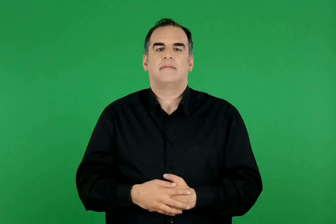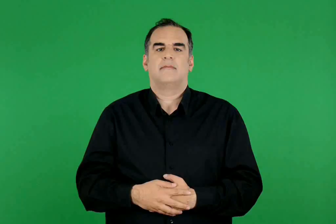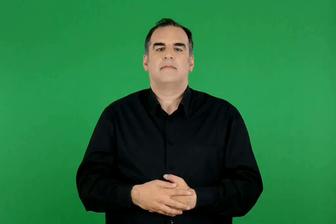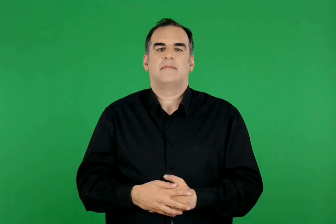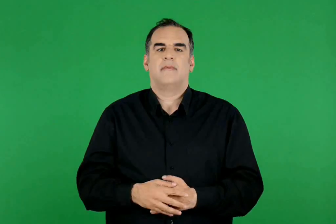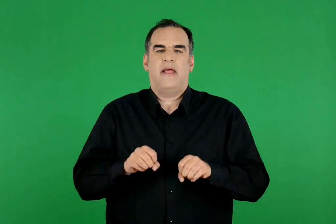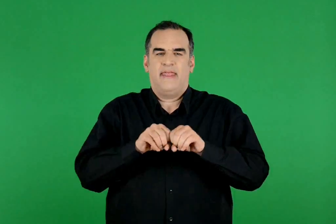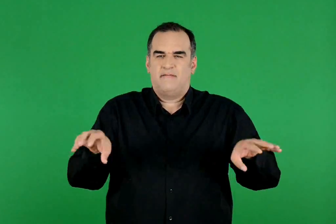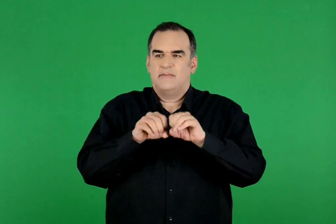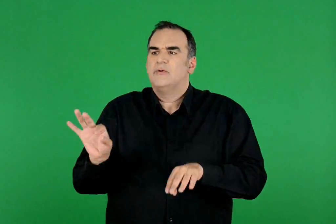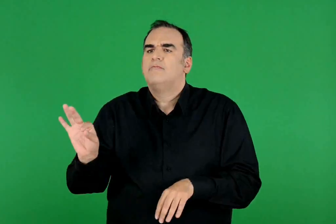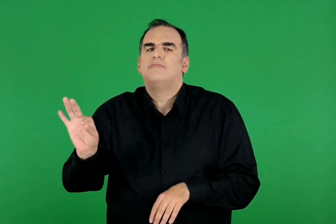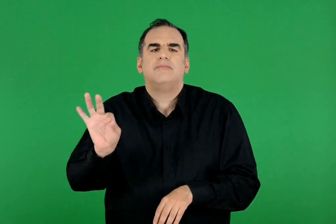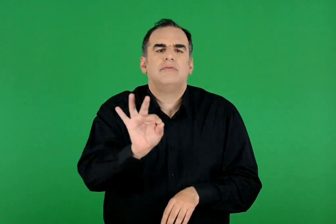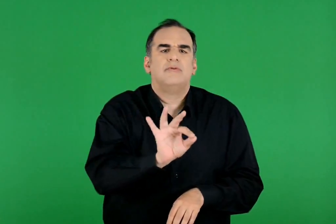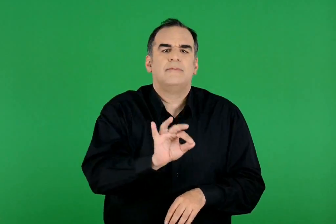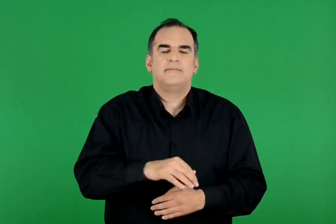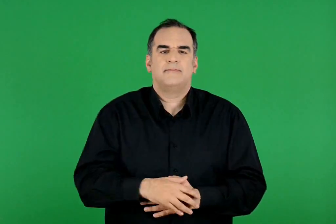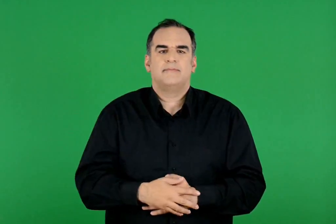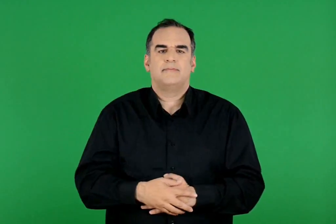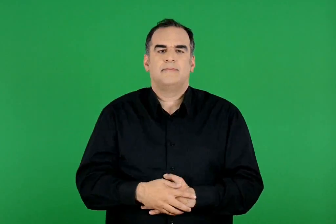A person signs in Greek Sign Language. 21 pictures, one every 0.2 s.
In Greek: πού υπάρχουν διαφημίσεις ;
